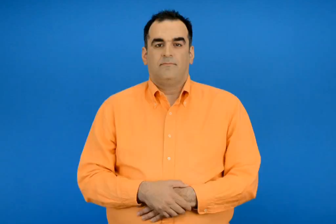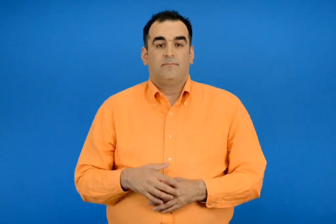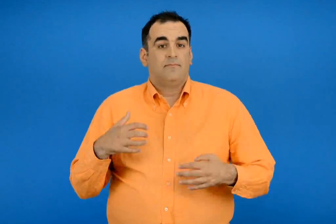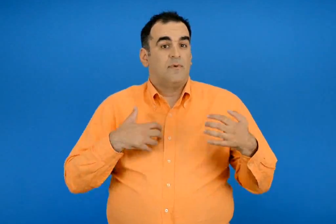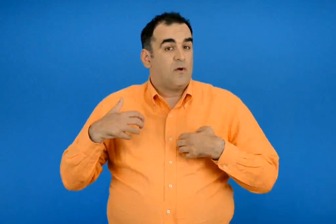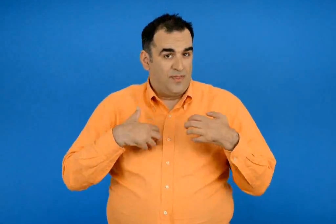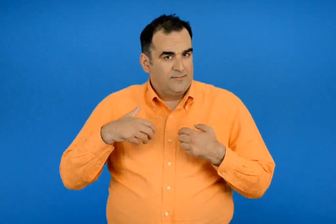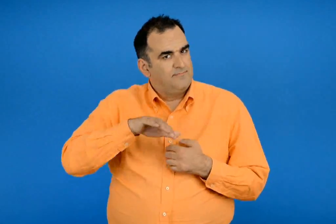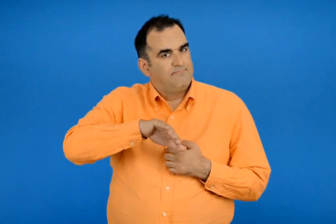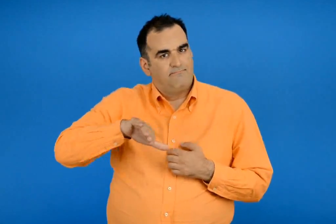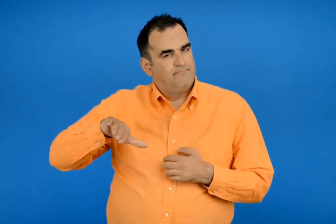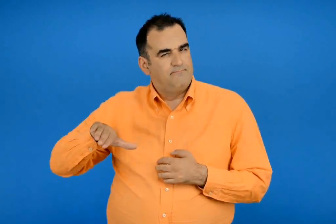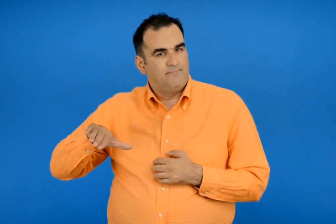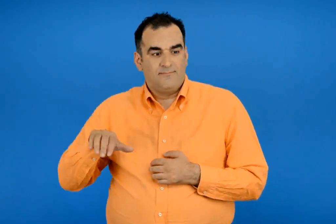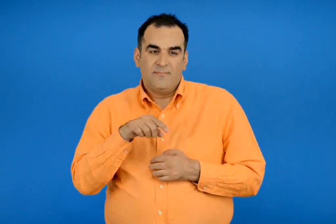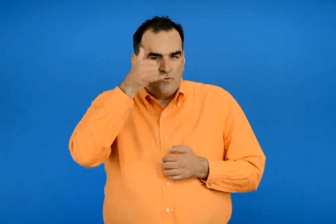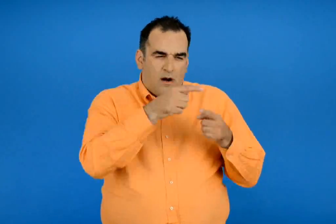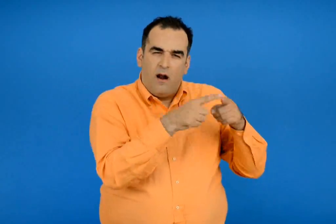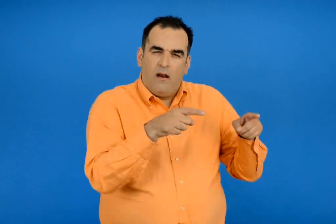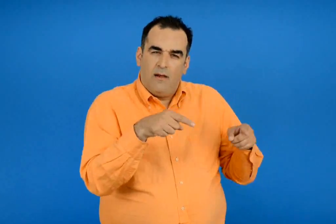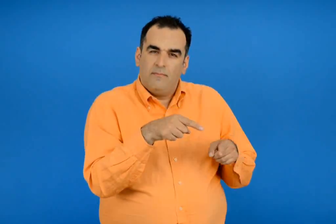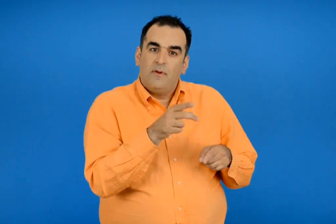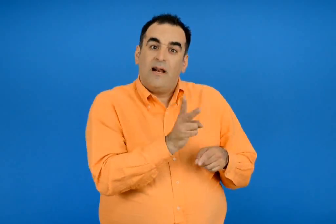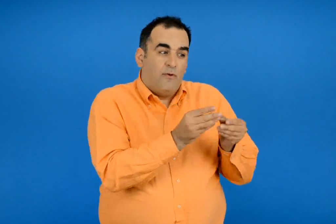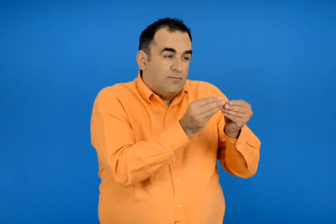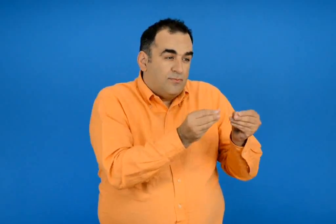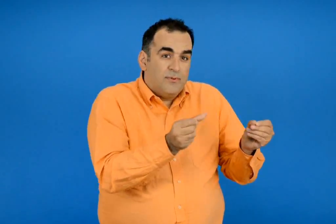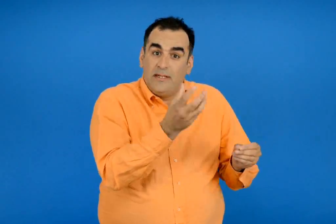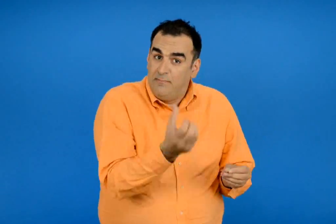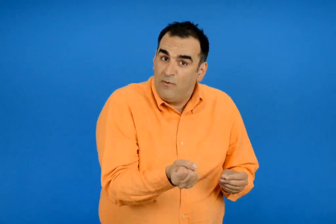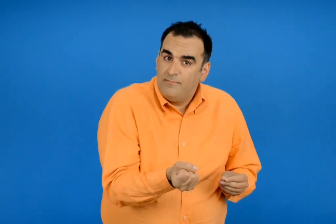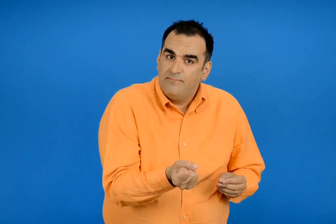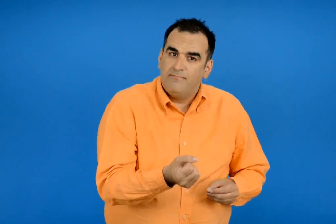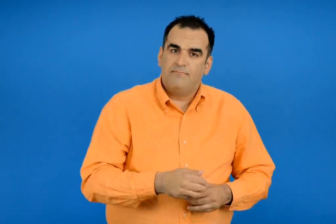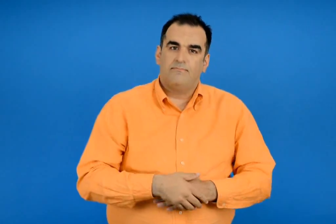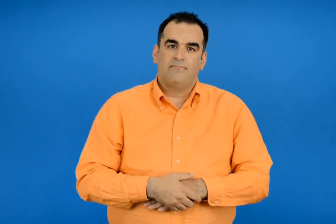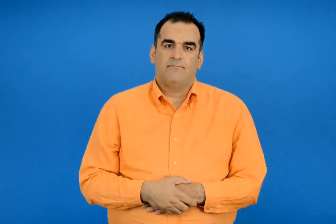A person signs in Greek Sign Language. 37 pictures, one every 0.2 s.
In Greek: εκτός από την αρκούδα υπάρχουν αλλά απειλούμενα είδη ;
